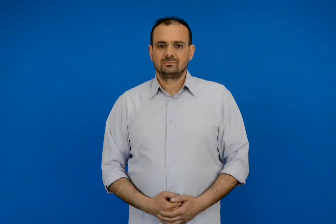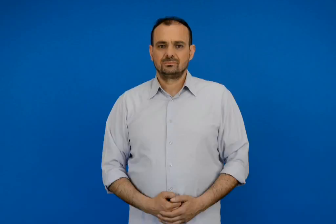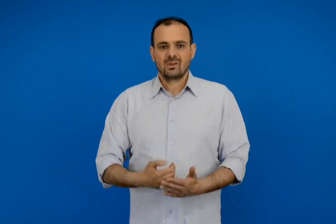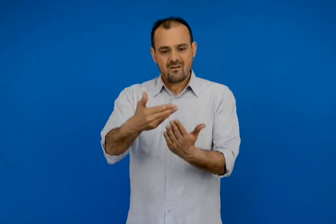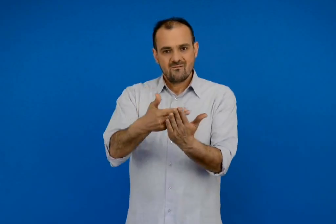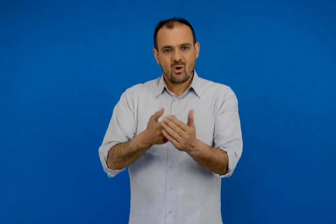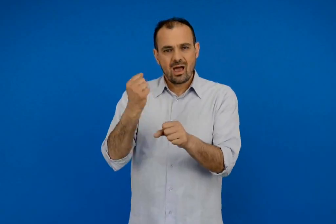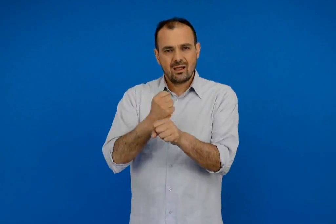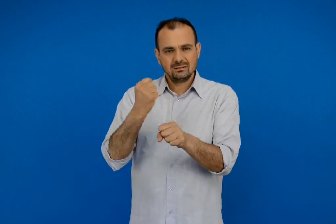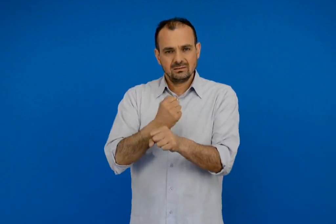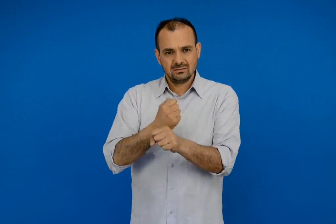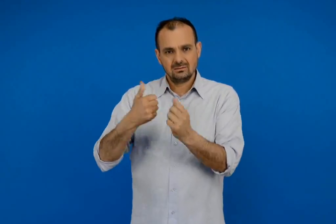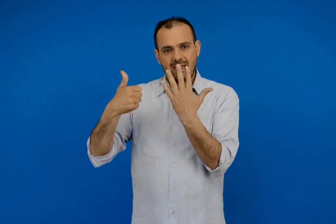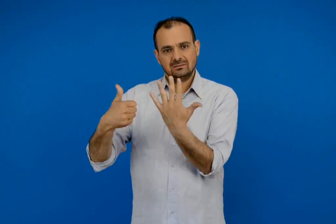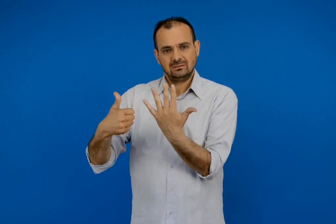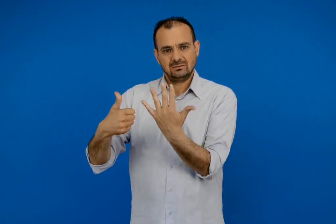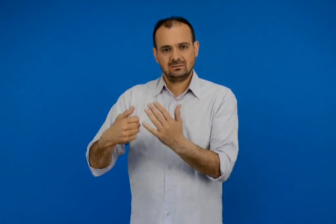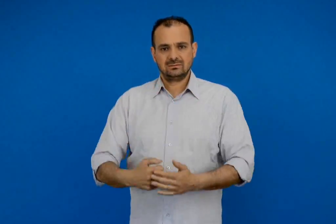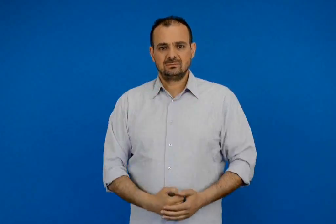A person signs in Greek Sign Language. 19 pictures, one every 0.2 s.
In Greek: φύλλο εργασίας 6
